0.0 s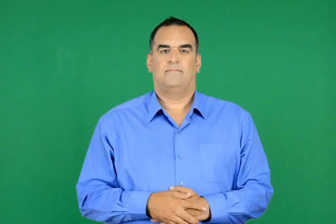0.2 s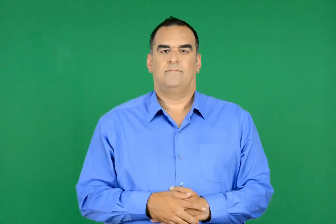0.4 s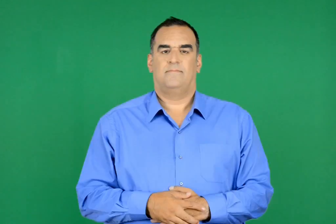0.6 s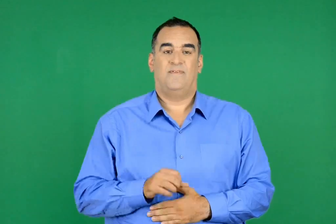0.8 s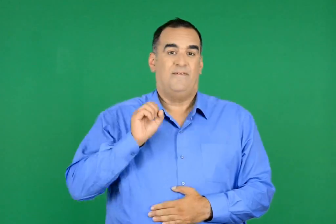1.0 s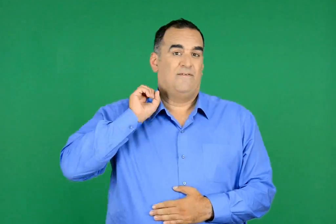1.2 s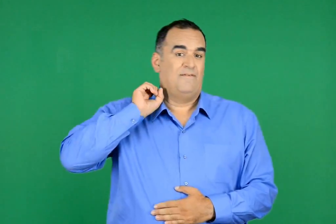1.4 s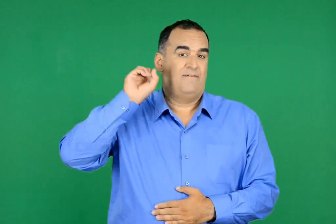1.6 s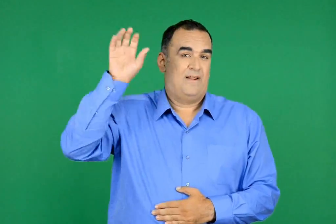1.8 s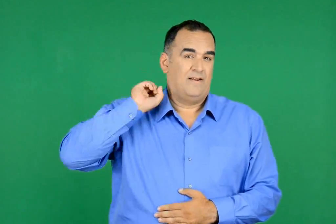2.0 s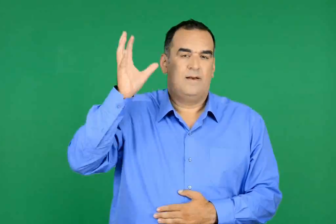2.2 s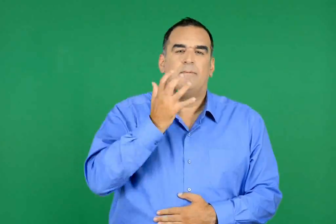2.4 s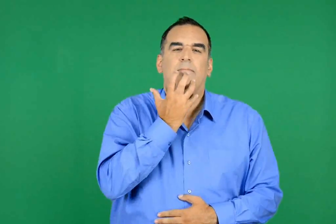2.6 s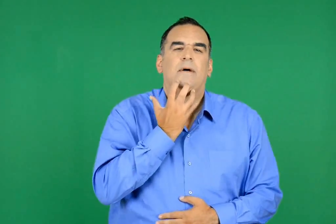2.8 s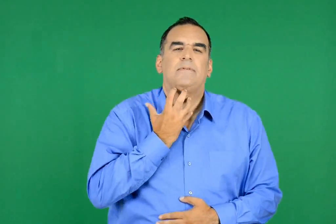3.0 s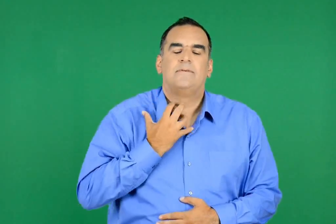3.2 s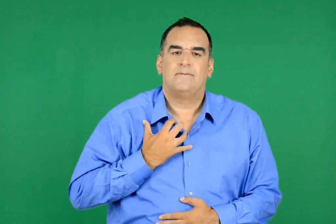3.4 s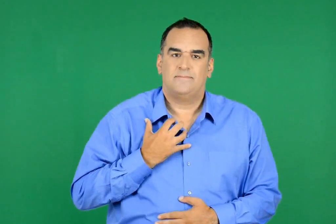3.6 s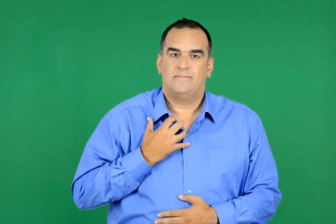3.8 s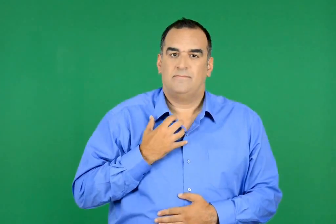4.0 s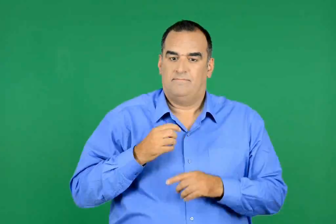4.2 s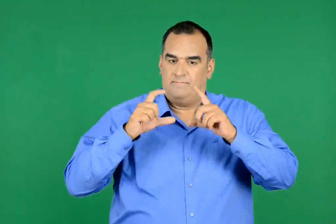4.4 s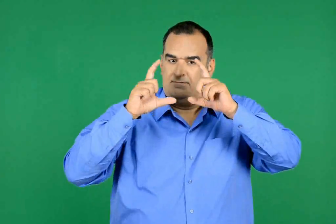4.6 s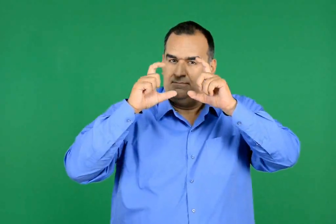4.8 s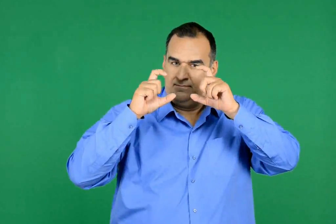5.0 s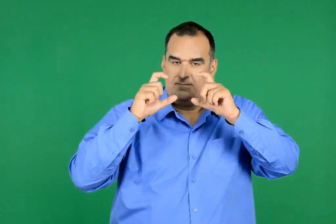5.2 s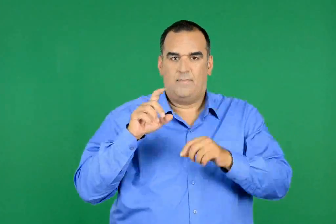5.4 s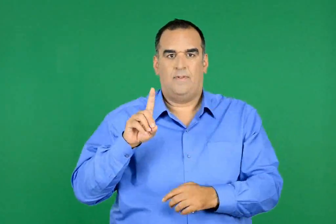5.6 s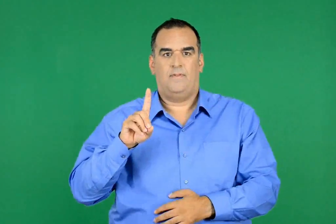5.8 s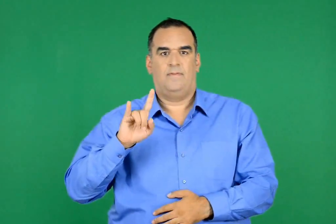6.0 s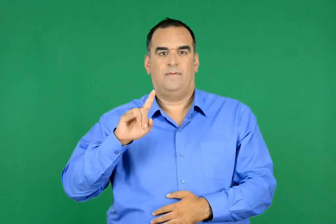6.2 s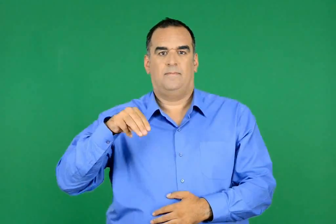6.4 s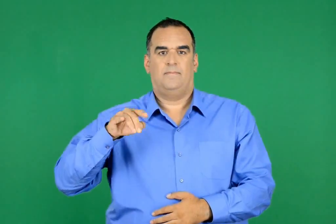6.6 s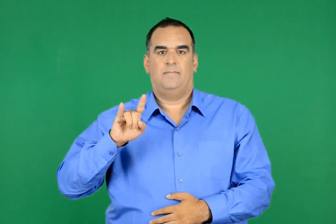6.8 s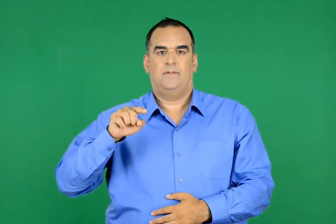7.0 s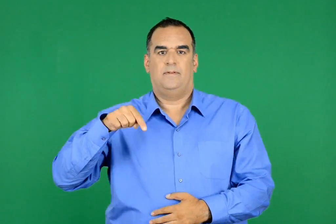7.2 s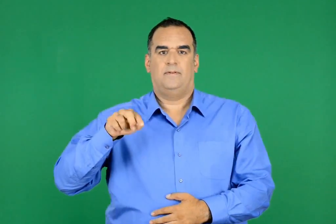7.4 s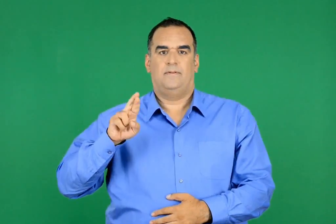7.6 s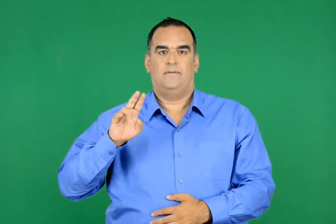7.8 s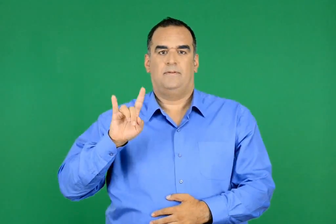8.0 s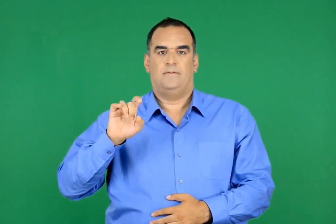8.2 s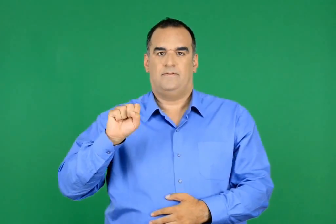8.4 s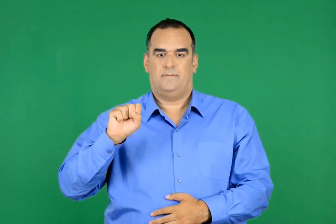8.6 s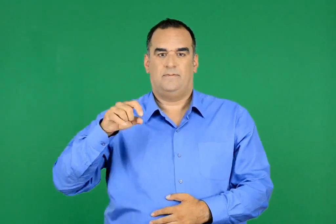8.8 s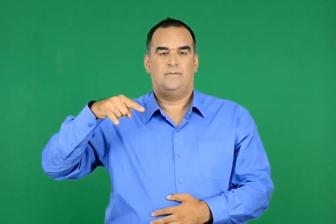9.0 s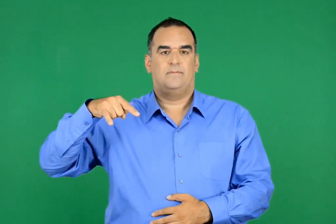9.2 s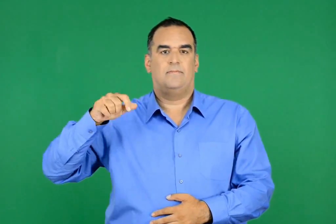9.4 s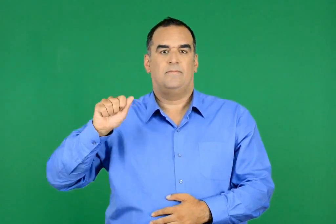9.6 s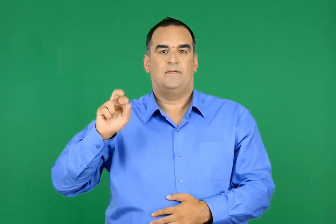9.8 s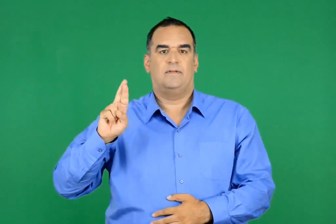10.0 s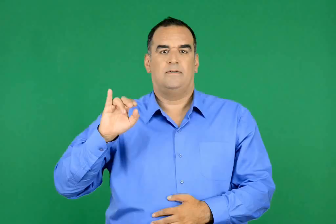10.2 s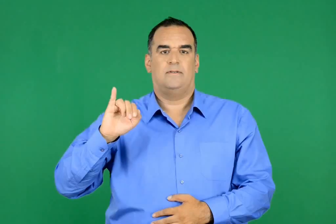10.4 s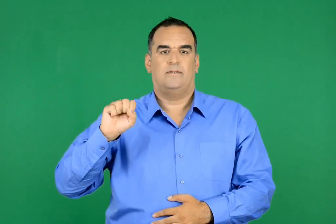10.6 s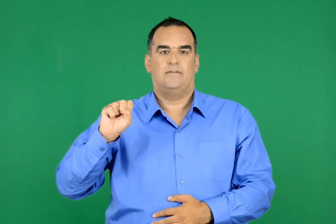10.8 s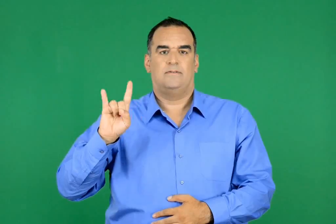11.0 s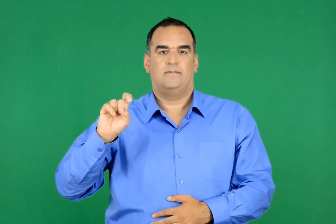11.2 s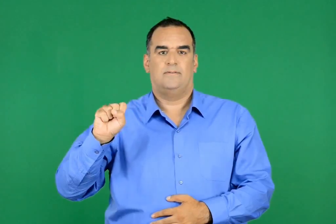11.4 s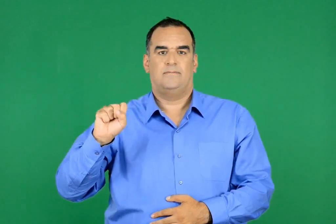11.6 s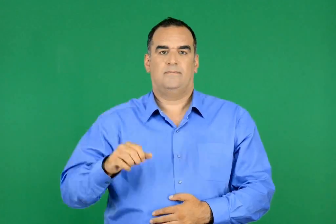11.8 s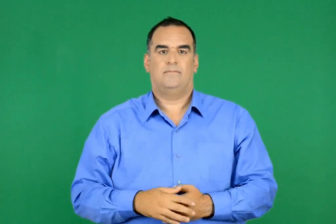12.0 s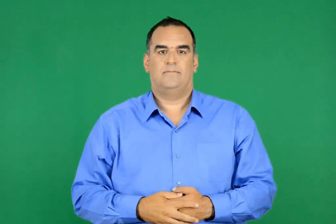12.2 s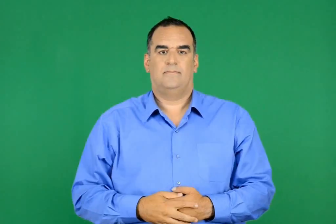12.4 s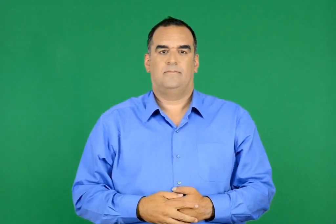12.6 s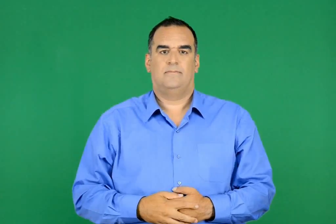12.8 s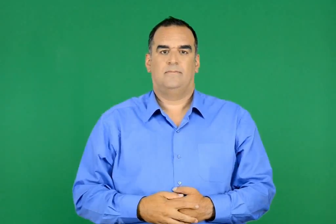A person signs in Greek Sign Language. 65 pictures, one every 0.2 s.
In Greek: μεγάπτερη φάλαινα επεξεργασία δ. παρίση
